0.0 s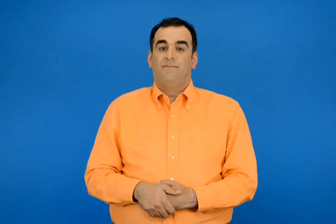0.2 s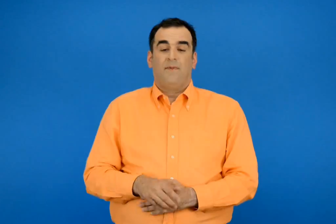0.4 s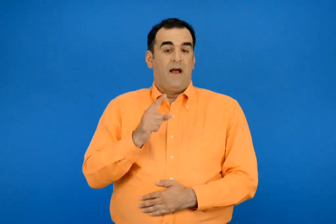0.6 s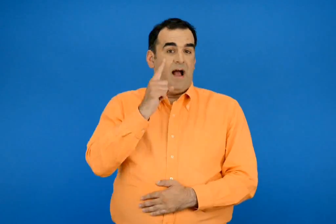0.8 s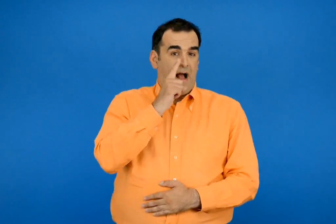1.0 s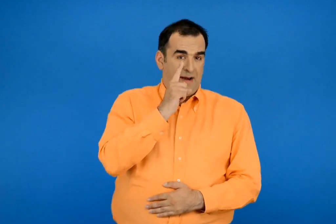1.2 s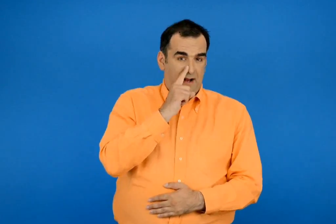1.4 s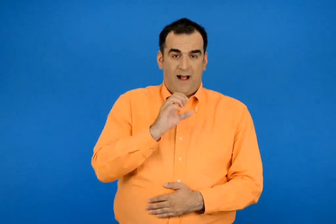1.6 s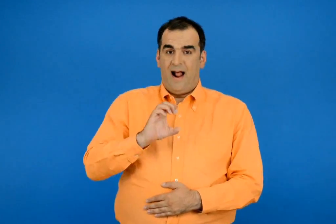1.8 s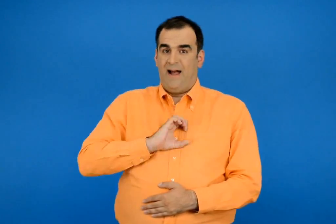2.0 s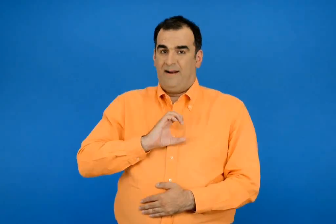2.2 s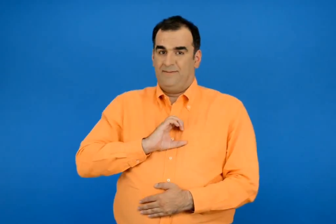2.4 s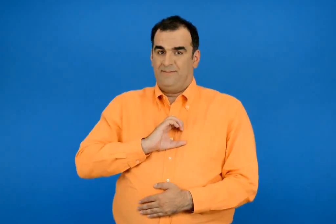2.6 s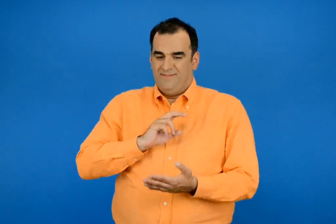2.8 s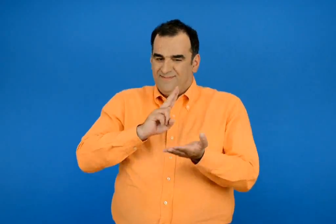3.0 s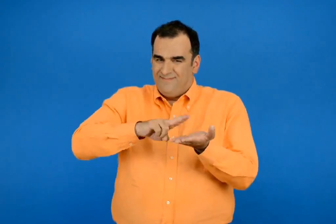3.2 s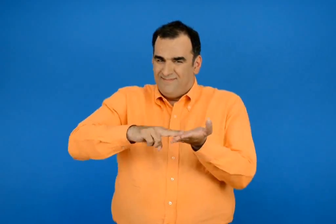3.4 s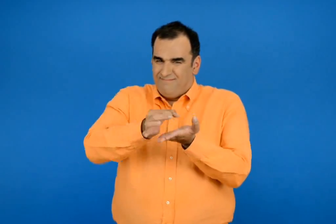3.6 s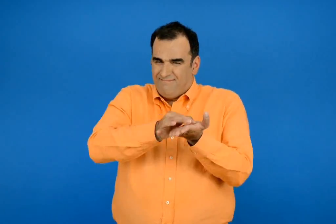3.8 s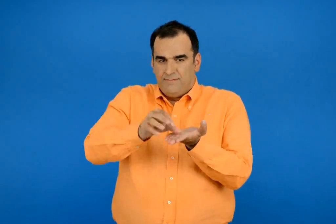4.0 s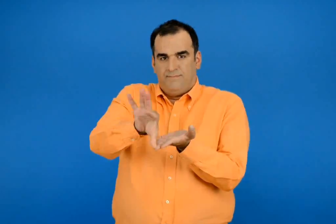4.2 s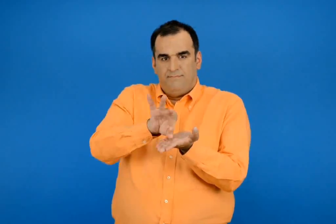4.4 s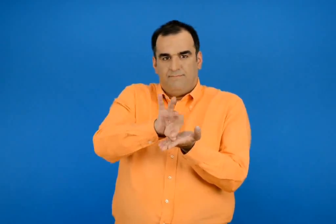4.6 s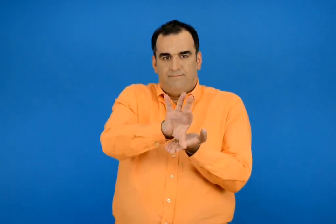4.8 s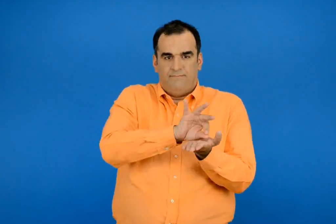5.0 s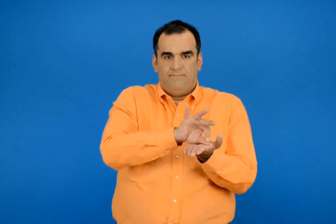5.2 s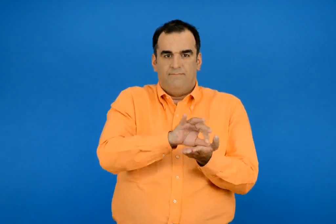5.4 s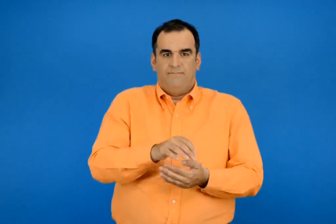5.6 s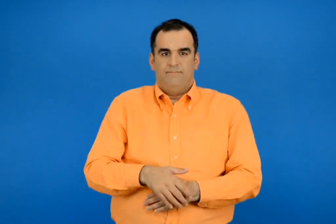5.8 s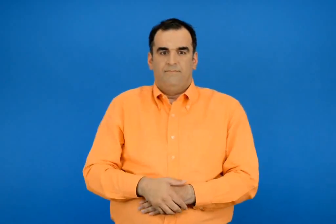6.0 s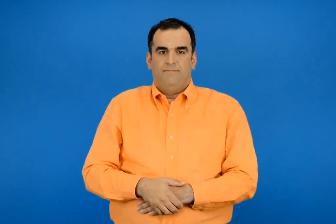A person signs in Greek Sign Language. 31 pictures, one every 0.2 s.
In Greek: η άννα και η ελένη συλλέγουν αυτοκόλλητα
